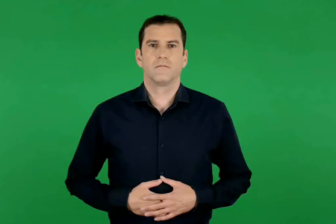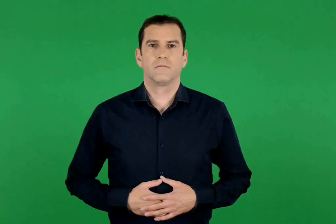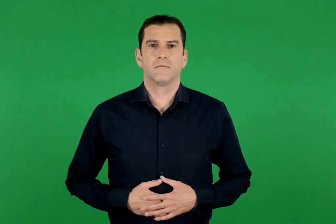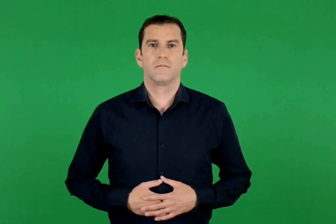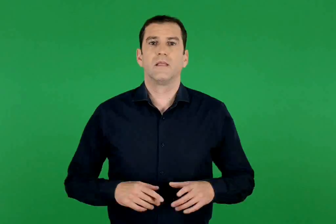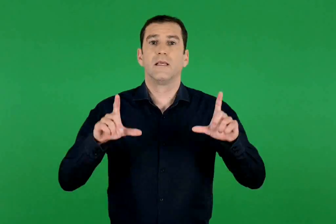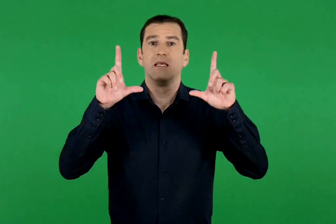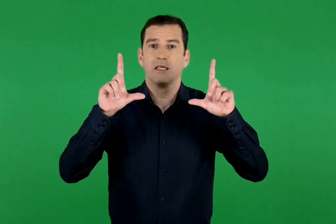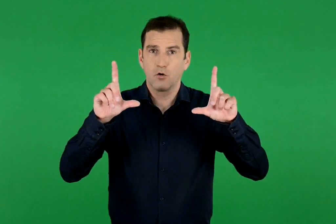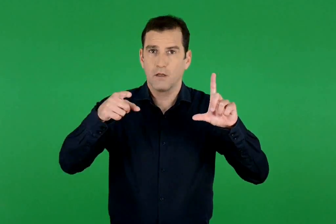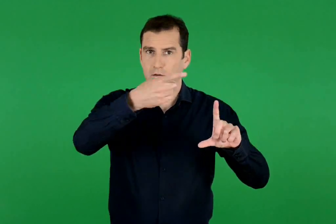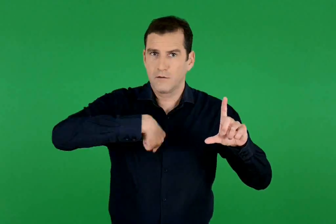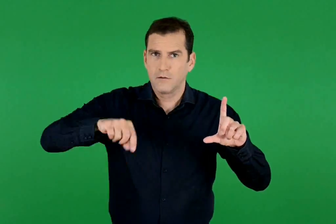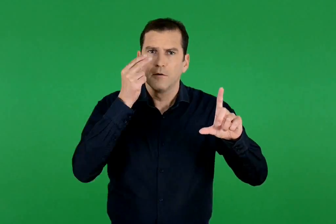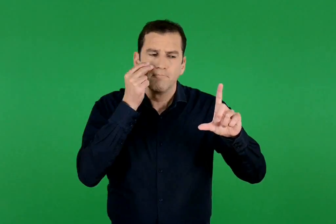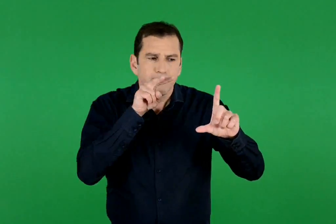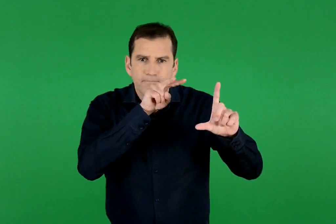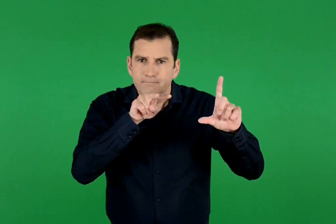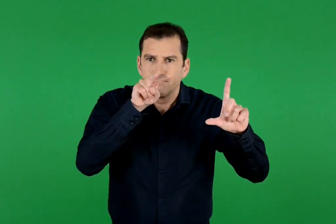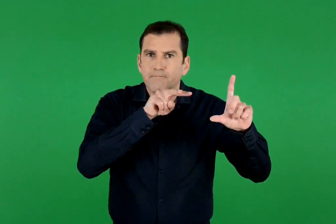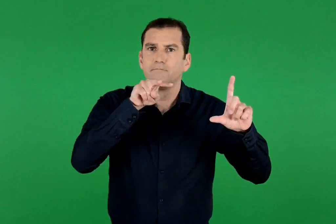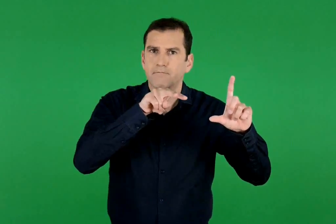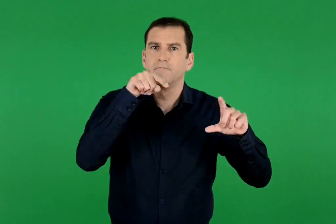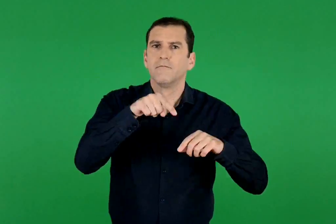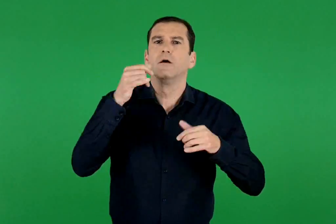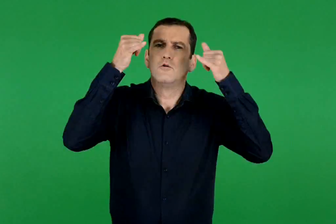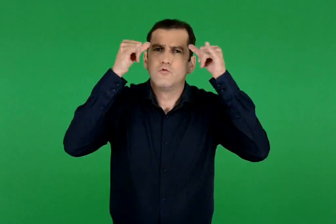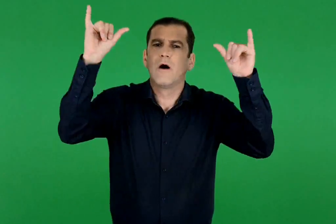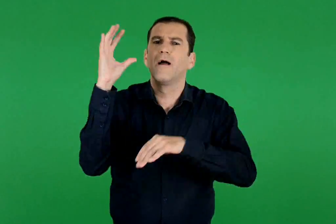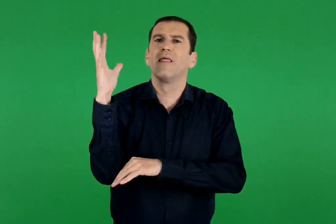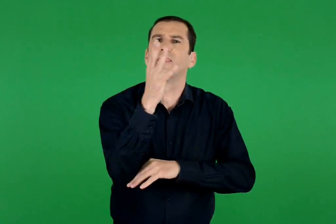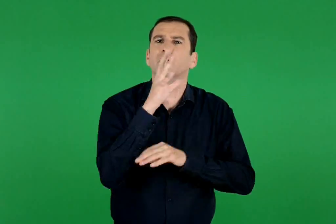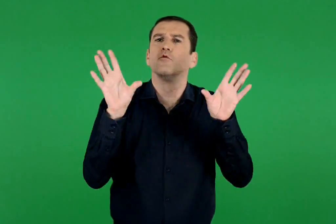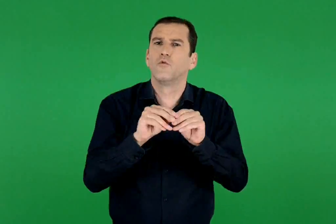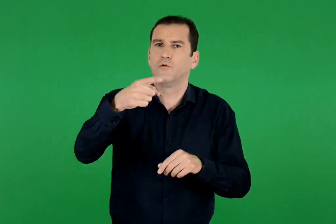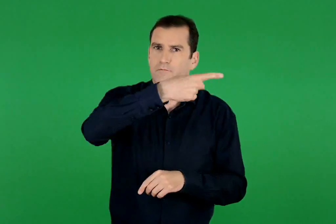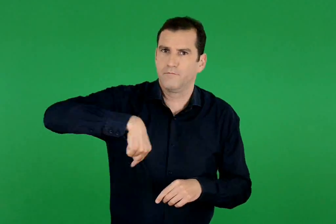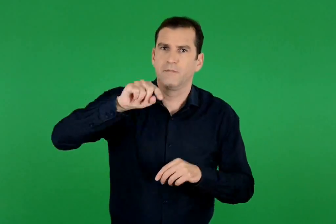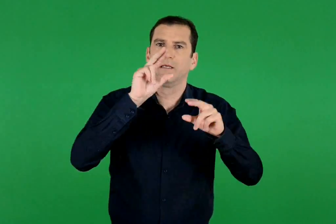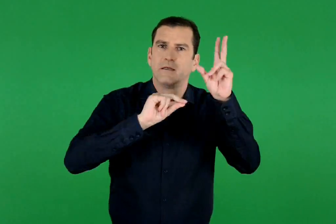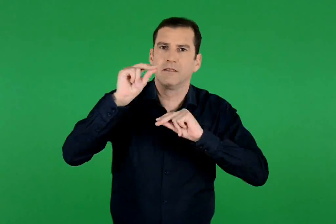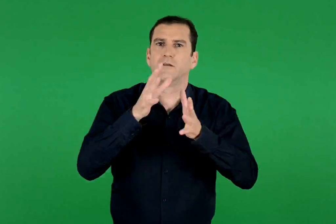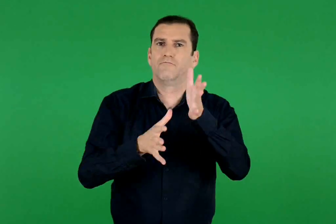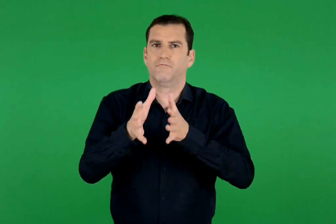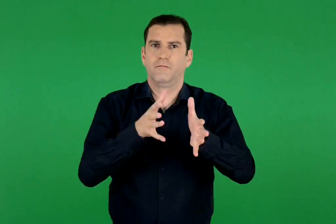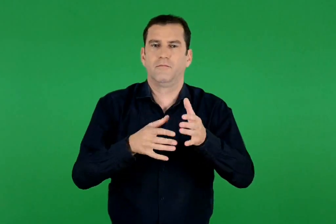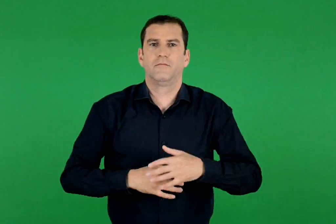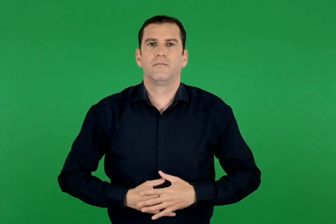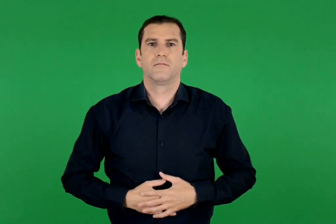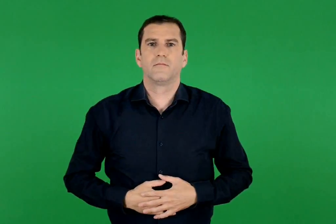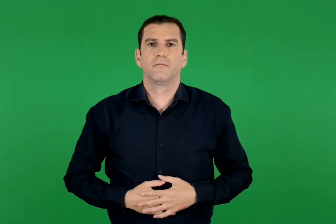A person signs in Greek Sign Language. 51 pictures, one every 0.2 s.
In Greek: παρατηρούμε την εικόνα και συζητάμε για τα ζώα του δάσους
